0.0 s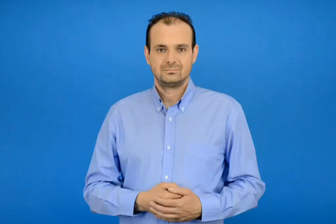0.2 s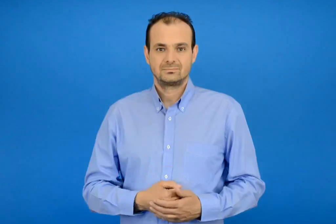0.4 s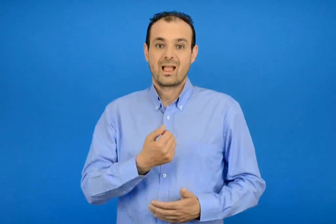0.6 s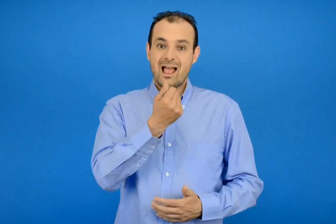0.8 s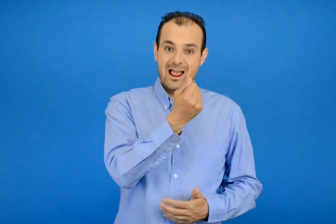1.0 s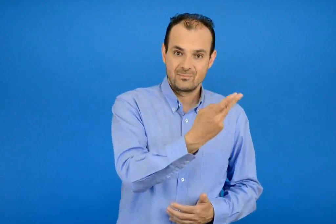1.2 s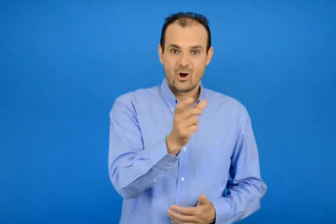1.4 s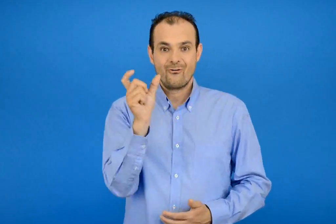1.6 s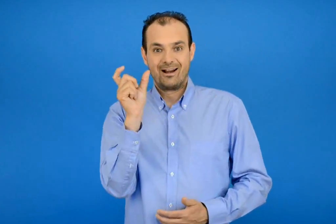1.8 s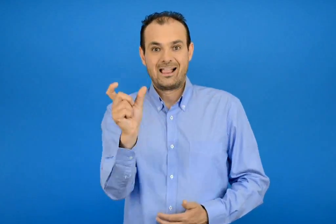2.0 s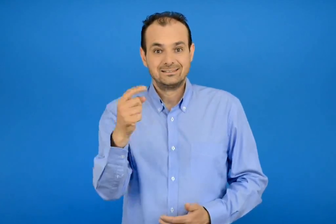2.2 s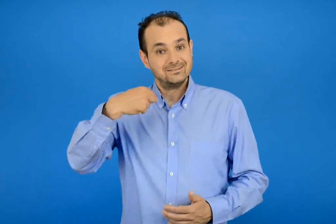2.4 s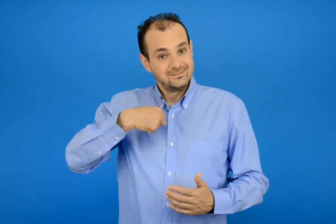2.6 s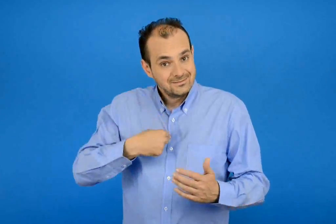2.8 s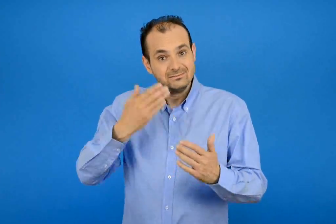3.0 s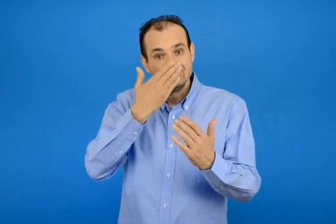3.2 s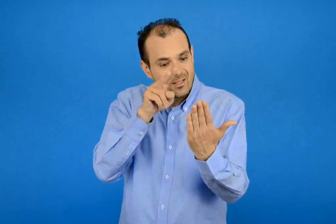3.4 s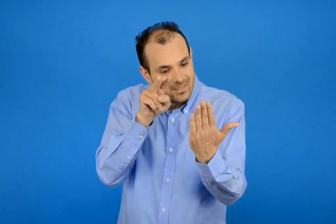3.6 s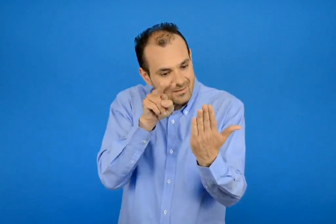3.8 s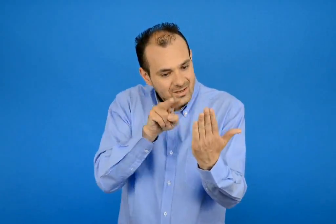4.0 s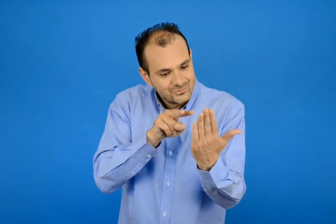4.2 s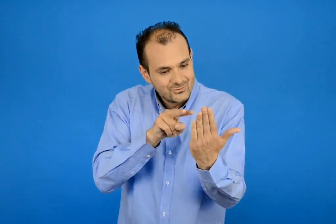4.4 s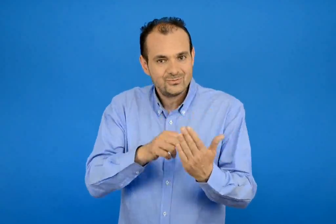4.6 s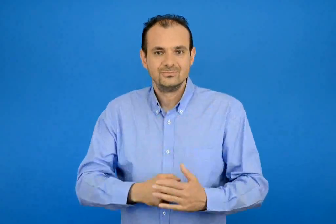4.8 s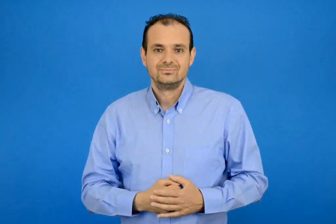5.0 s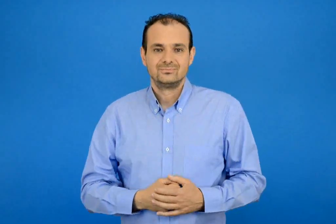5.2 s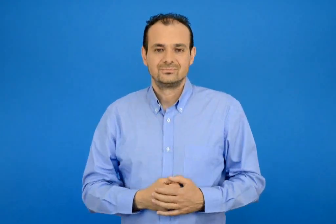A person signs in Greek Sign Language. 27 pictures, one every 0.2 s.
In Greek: διαβάζω τον αριθμό και τη λέξη
